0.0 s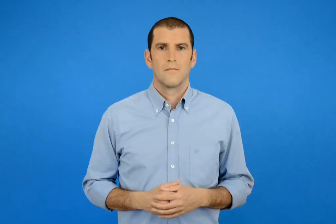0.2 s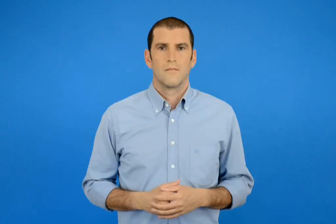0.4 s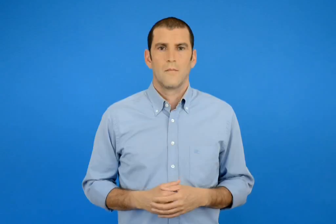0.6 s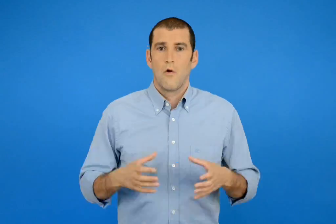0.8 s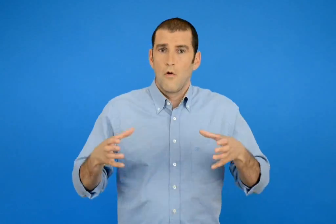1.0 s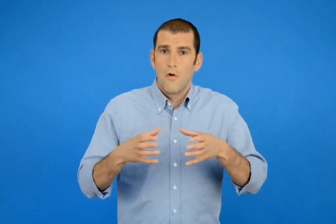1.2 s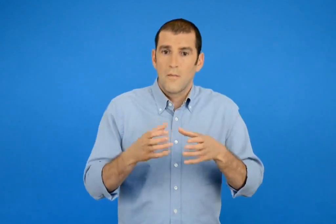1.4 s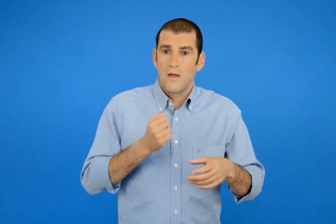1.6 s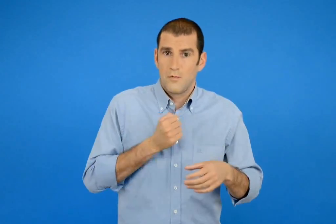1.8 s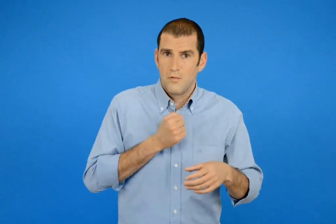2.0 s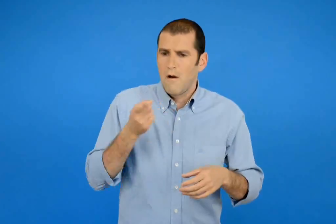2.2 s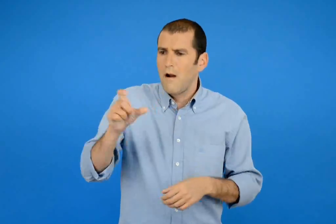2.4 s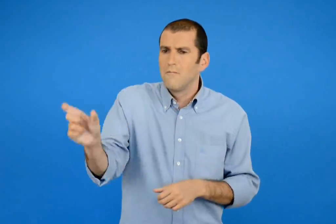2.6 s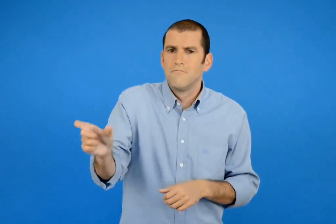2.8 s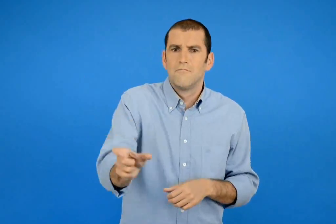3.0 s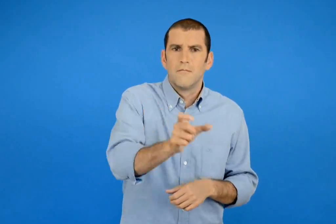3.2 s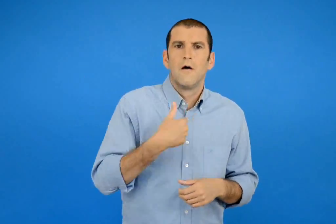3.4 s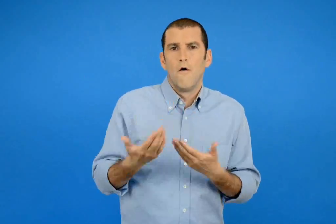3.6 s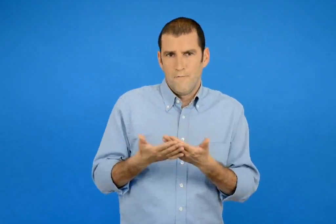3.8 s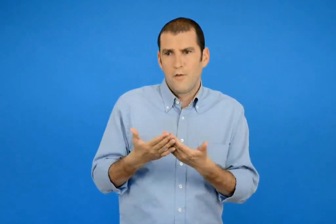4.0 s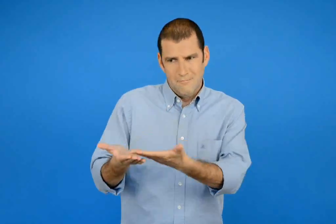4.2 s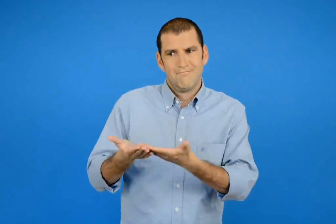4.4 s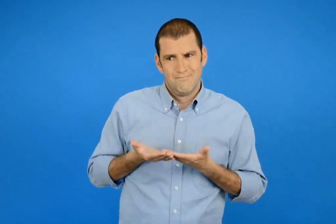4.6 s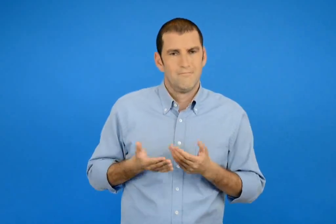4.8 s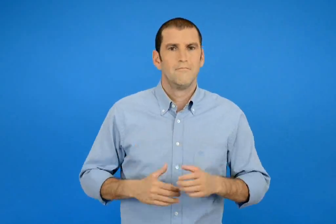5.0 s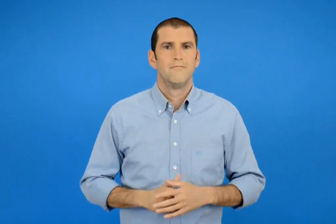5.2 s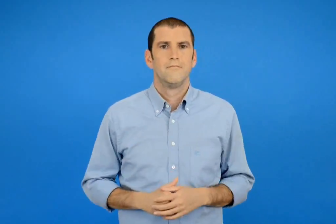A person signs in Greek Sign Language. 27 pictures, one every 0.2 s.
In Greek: ζήτησα βοήθεια από τα αλλά μέλη της ομάδας μου
